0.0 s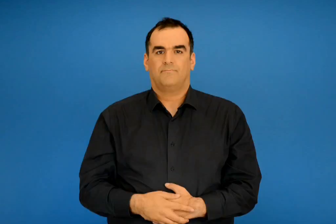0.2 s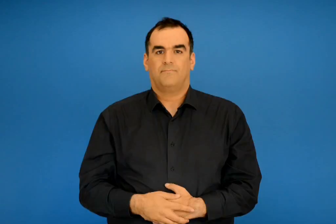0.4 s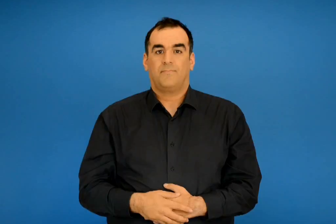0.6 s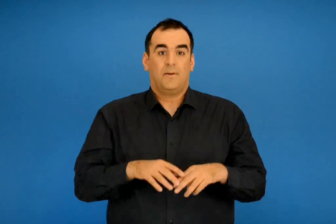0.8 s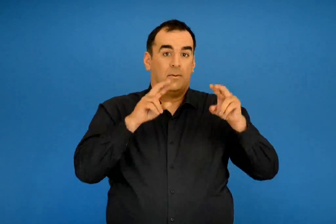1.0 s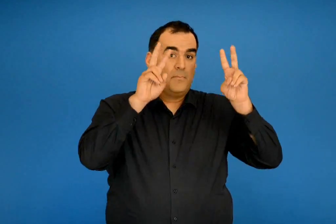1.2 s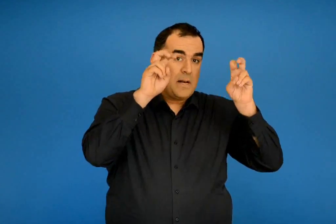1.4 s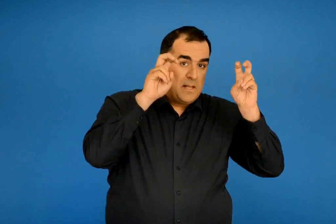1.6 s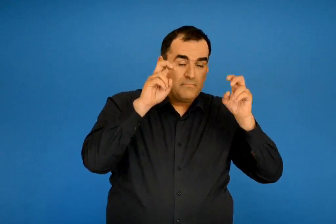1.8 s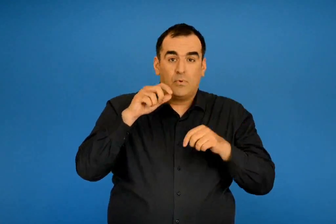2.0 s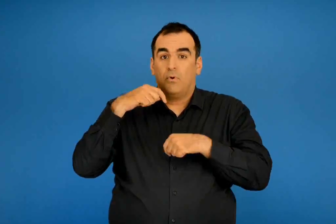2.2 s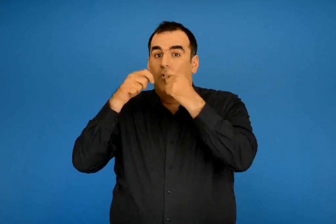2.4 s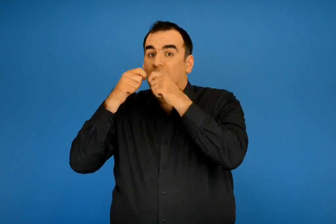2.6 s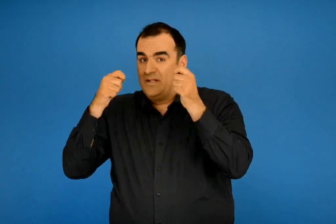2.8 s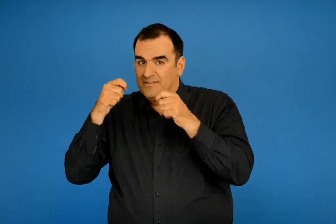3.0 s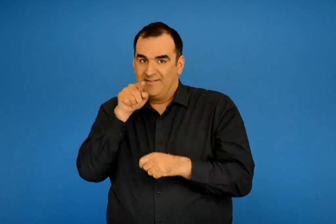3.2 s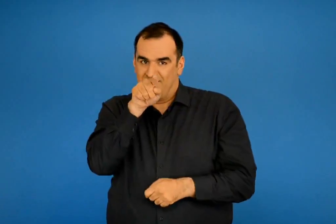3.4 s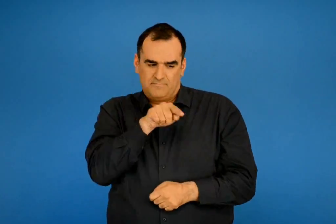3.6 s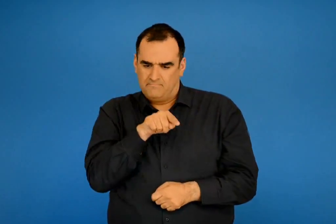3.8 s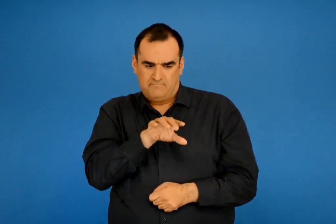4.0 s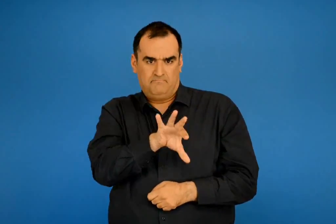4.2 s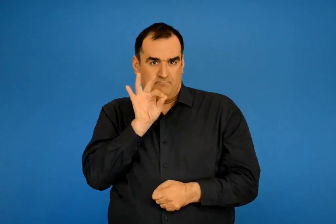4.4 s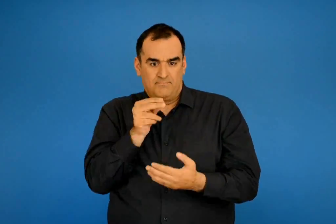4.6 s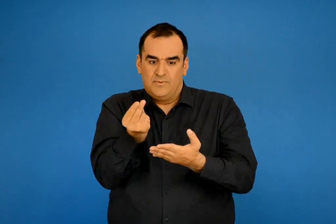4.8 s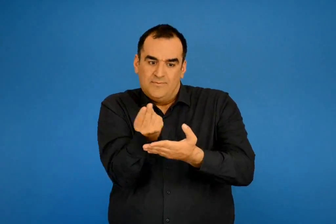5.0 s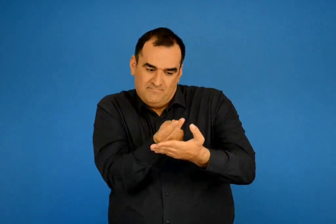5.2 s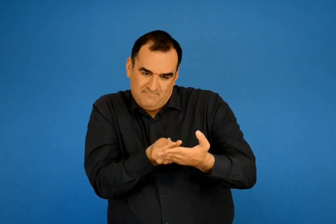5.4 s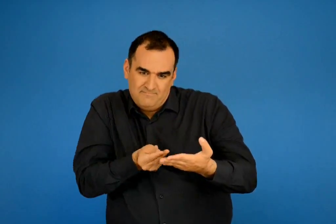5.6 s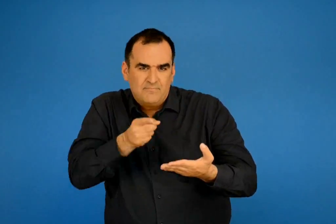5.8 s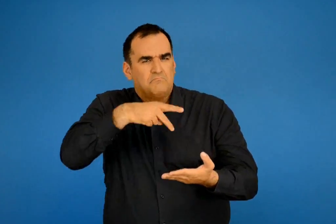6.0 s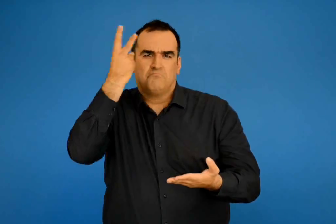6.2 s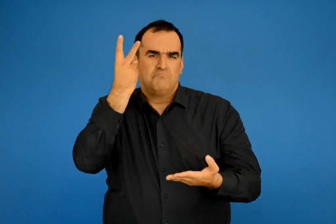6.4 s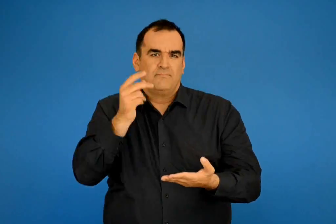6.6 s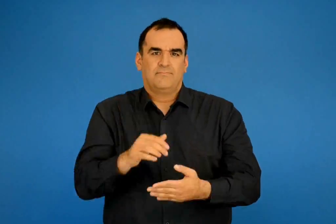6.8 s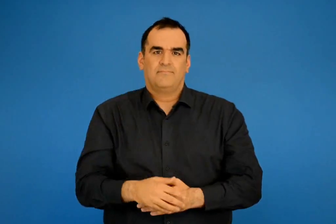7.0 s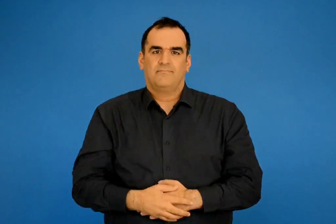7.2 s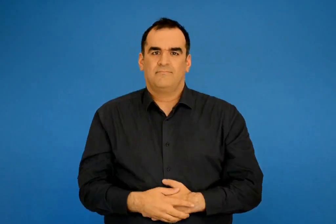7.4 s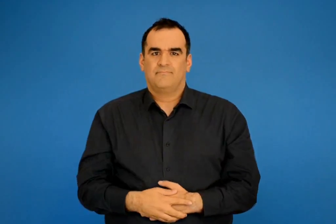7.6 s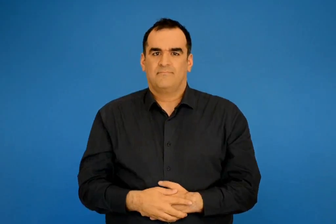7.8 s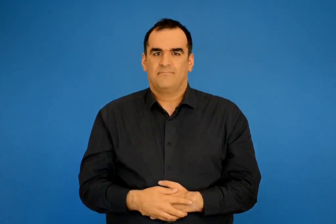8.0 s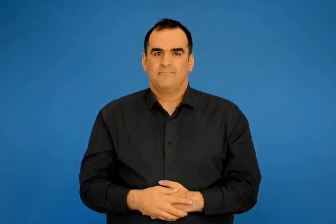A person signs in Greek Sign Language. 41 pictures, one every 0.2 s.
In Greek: ζωγράφισε οτιδήποτε θέλεις για μια παροιμία η ένα γλωσσοδέτη που θα διαλέξεις
